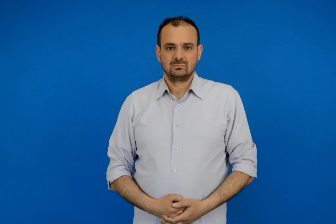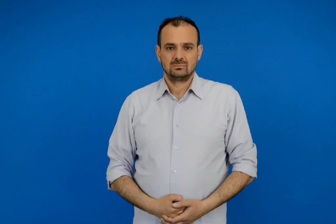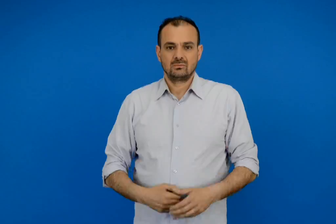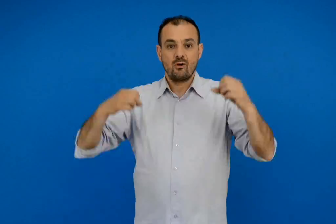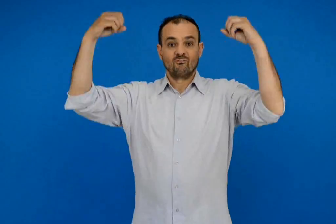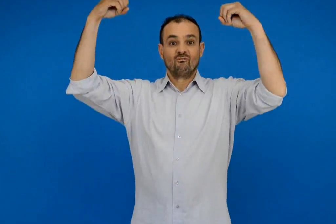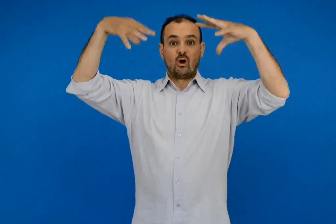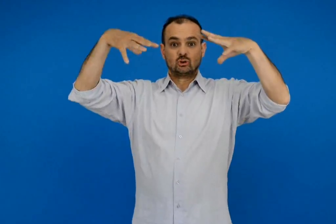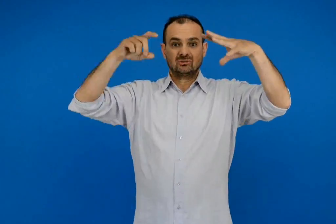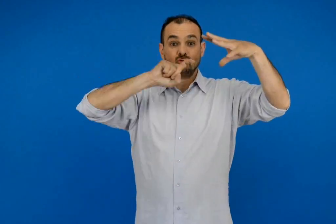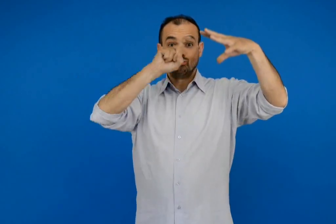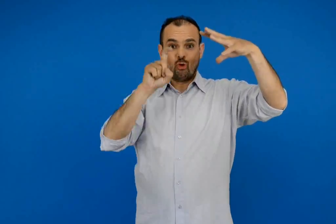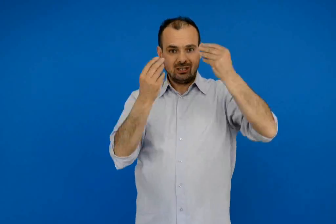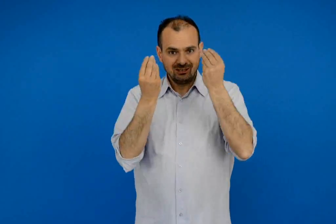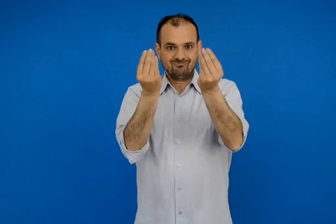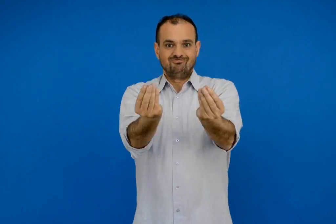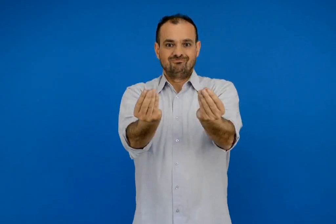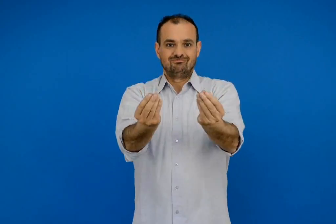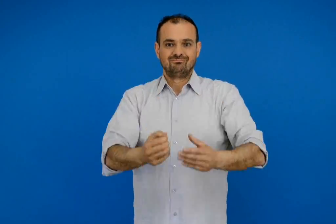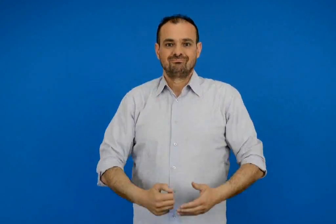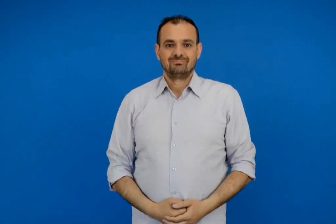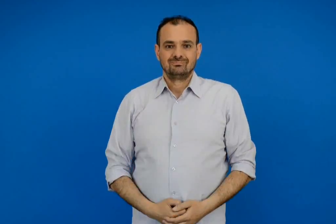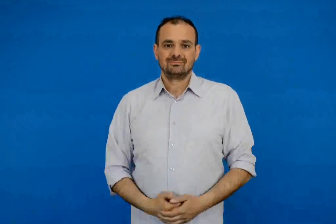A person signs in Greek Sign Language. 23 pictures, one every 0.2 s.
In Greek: το φως δίνει ζωή
